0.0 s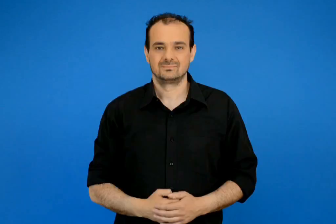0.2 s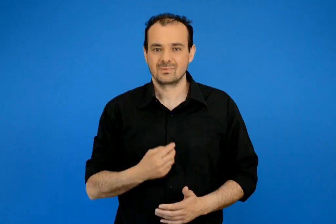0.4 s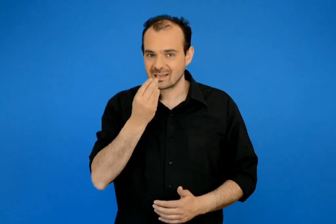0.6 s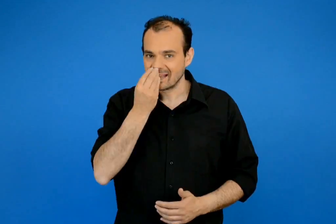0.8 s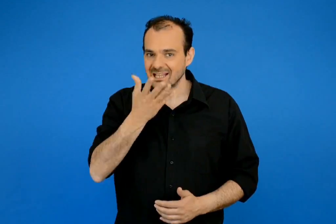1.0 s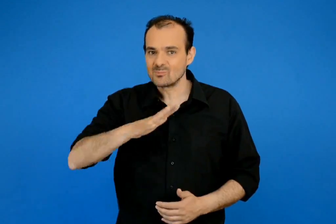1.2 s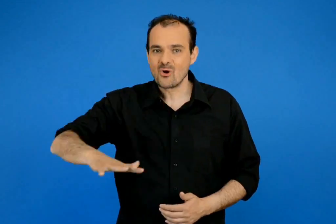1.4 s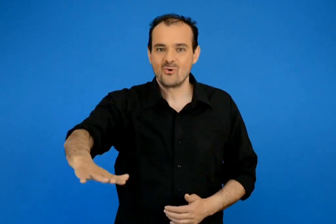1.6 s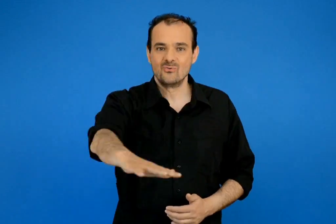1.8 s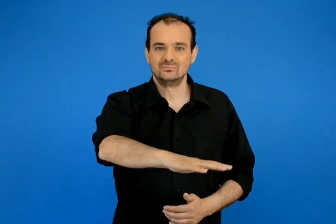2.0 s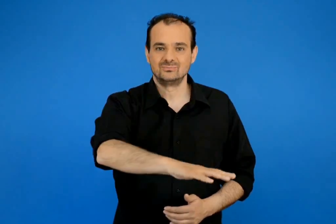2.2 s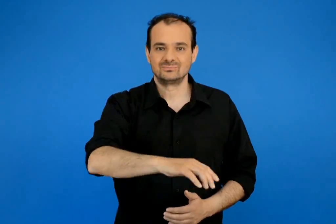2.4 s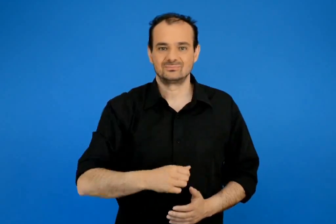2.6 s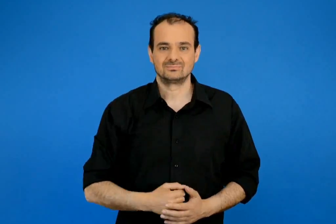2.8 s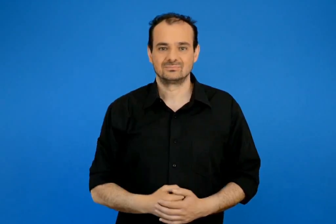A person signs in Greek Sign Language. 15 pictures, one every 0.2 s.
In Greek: κήπο
